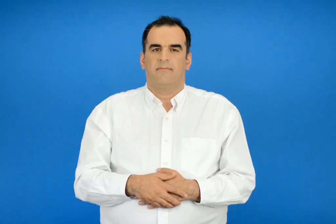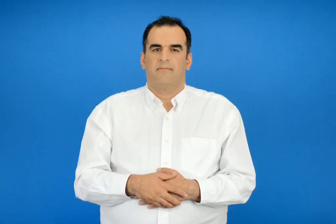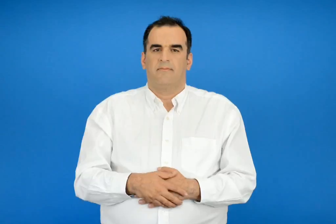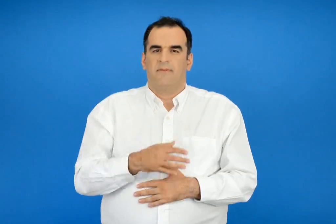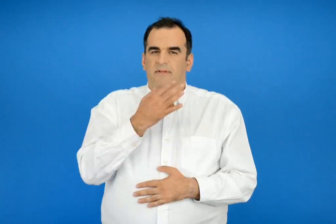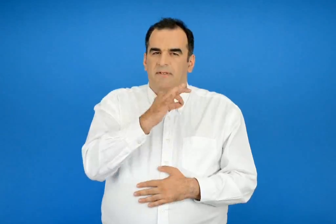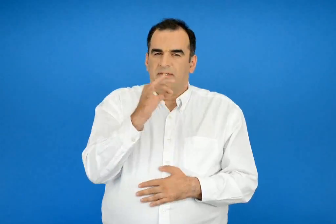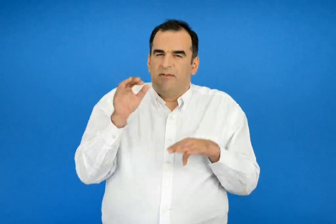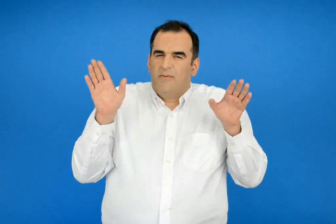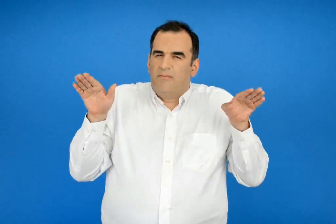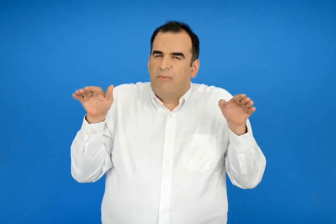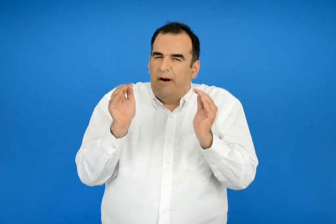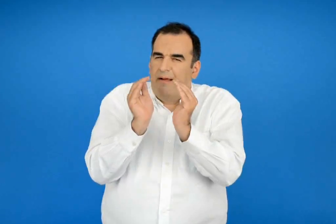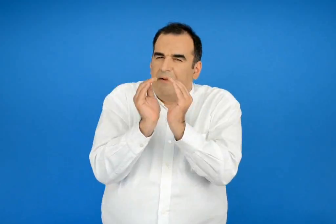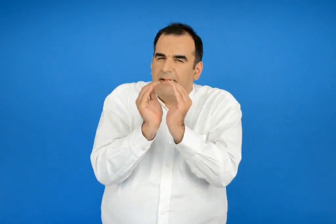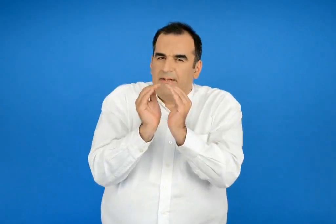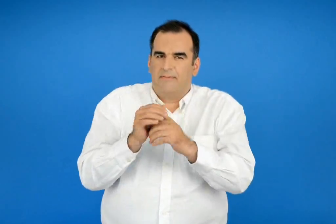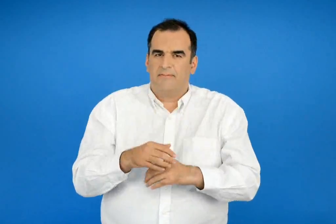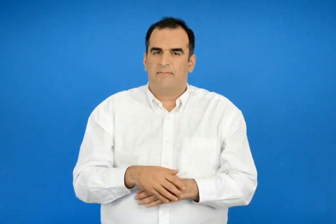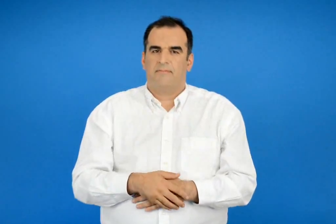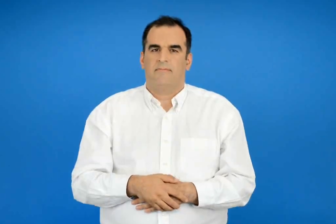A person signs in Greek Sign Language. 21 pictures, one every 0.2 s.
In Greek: σαν πουλάκι
